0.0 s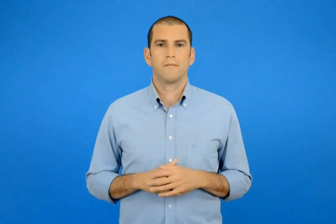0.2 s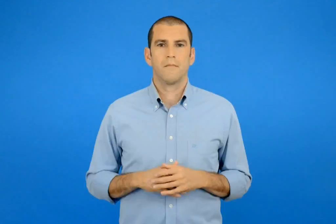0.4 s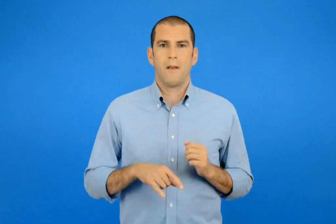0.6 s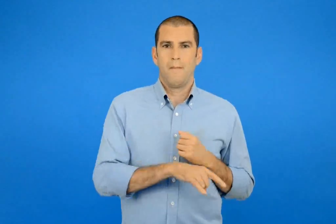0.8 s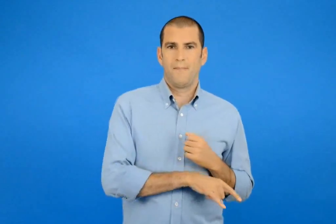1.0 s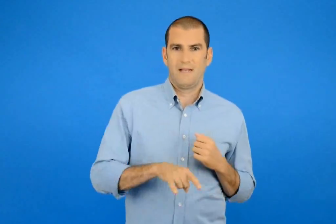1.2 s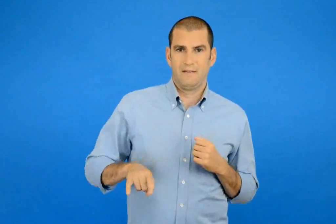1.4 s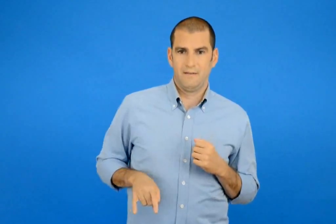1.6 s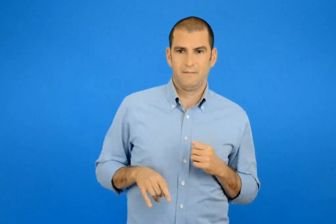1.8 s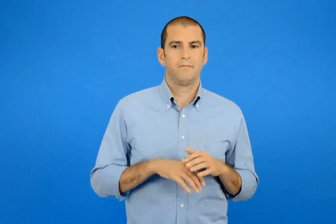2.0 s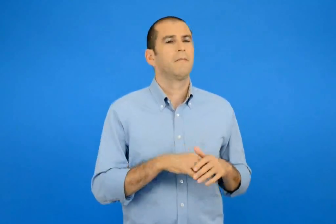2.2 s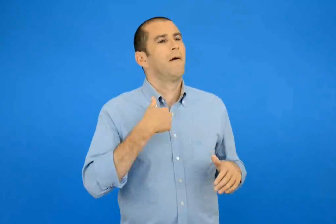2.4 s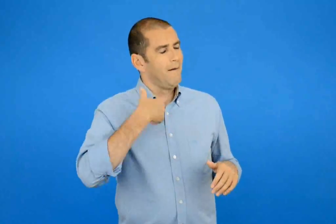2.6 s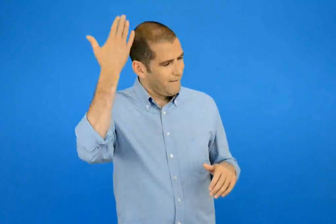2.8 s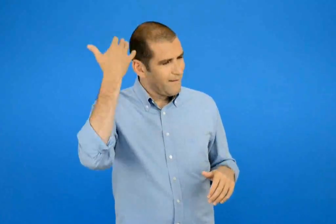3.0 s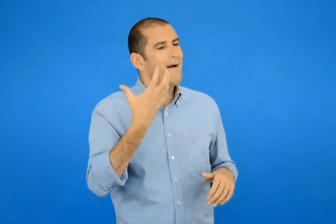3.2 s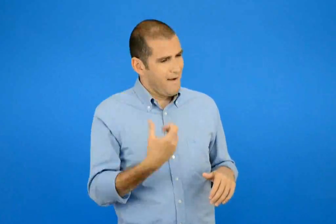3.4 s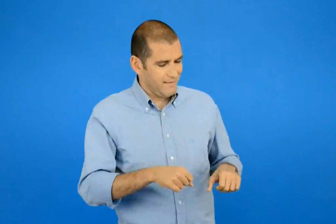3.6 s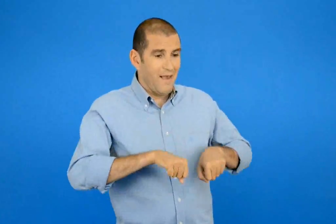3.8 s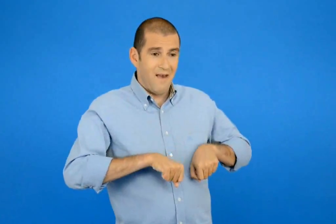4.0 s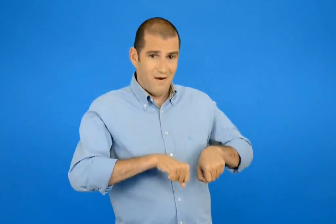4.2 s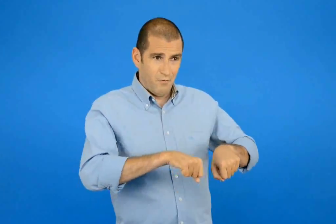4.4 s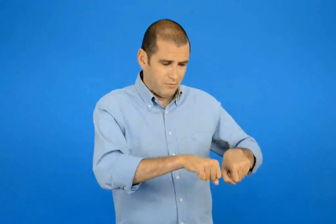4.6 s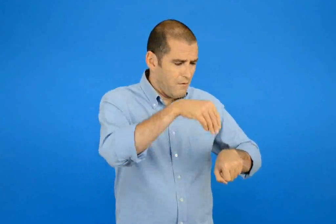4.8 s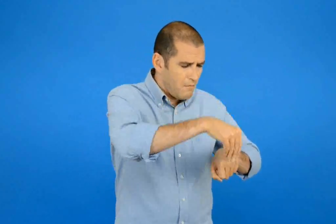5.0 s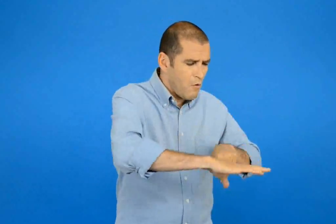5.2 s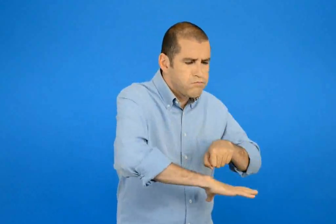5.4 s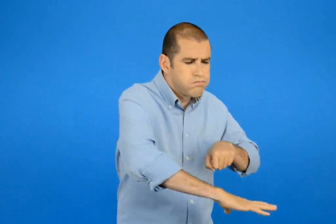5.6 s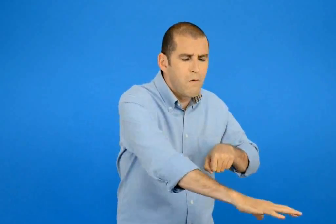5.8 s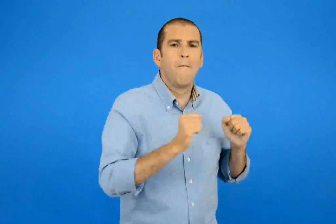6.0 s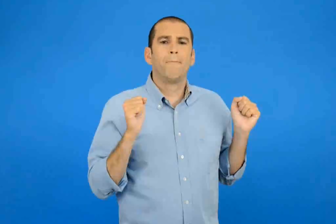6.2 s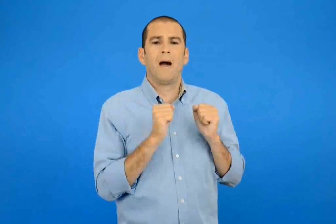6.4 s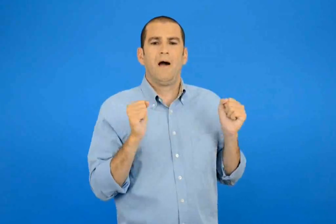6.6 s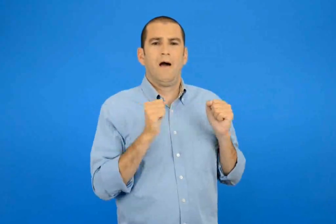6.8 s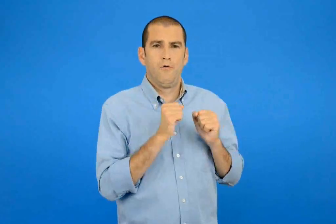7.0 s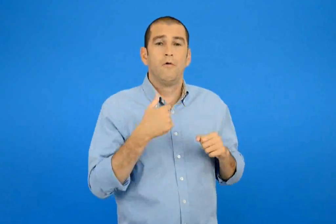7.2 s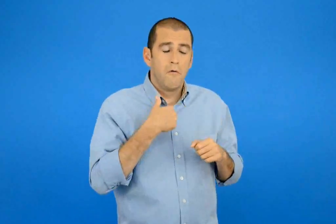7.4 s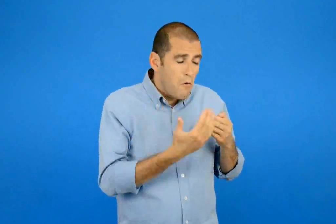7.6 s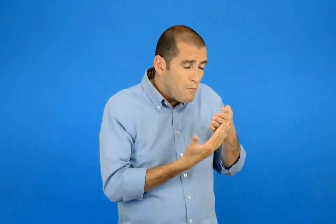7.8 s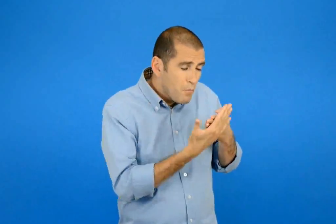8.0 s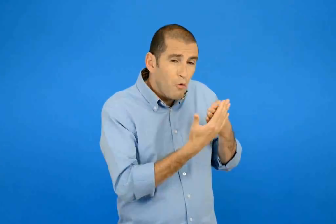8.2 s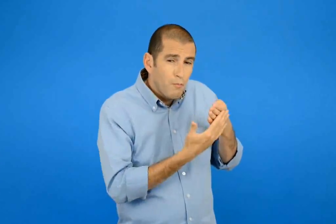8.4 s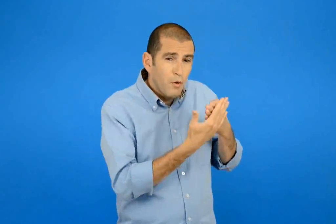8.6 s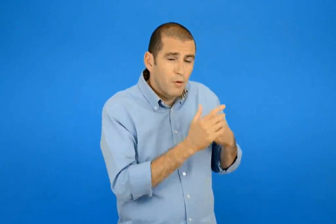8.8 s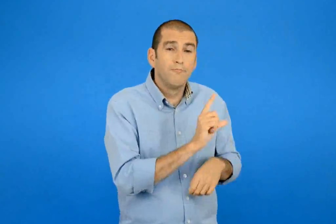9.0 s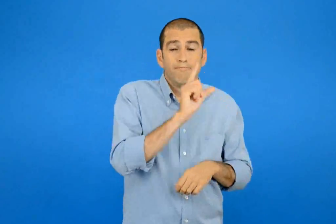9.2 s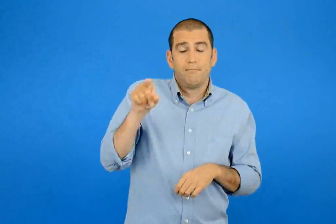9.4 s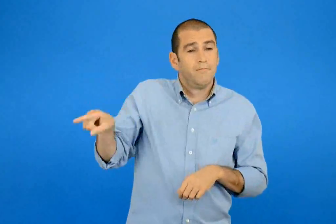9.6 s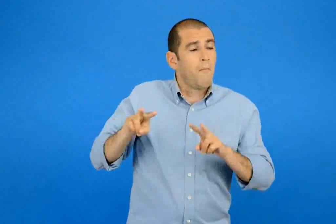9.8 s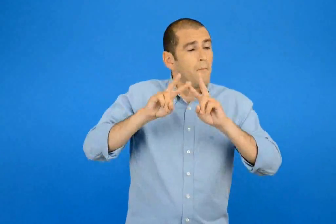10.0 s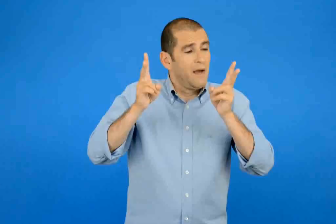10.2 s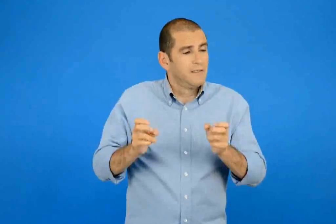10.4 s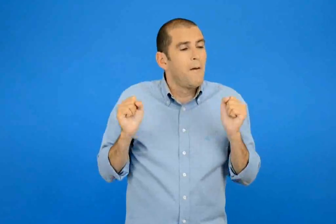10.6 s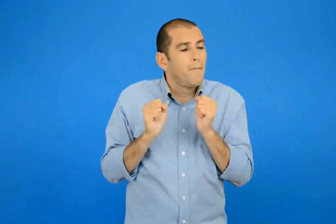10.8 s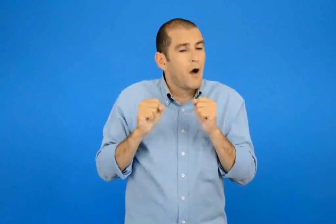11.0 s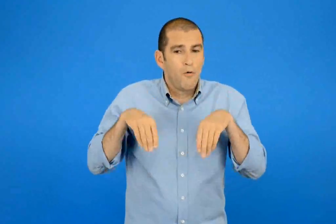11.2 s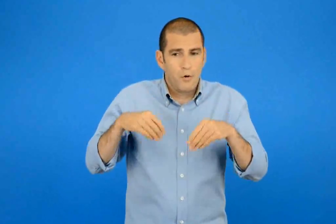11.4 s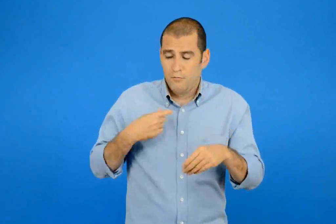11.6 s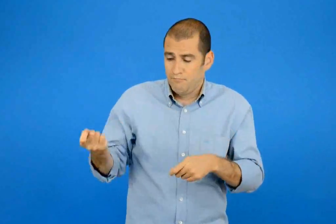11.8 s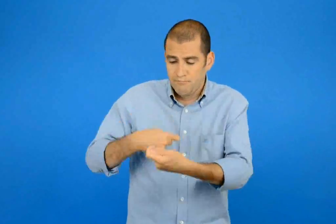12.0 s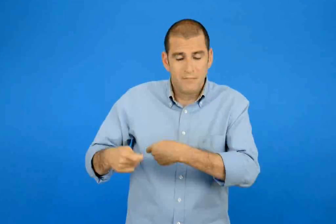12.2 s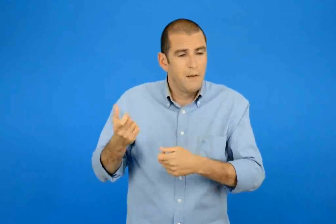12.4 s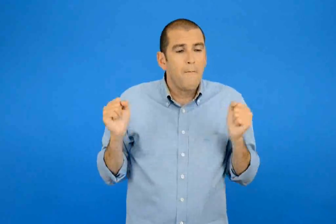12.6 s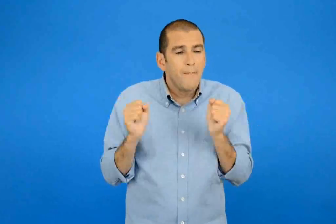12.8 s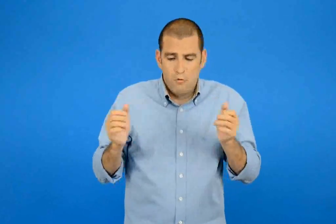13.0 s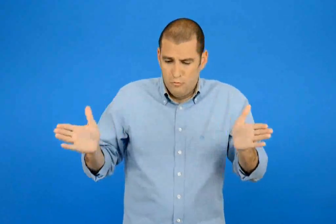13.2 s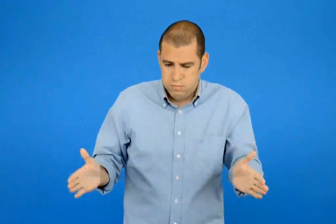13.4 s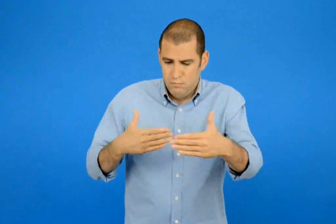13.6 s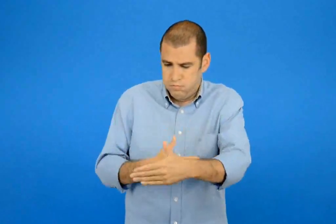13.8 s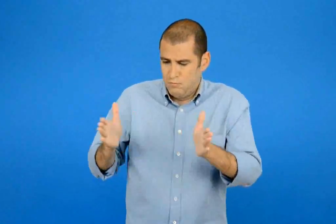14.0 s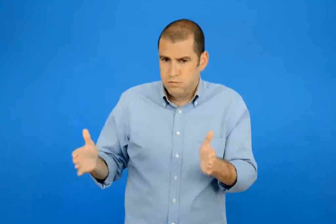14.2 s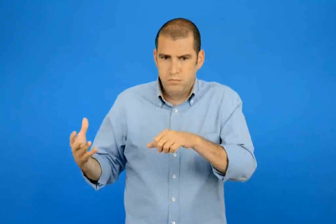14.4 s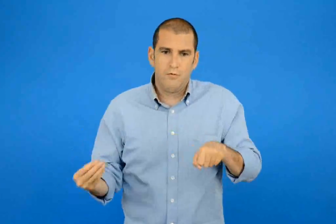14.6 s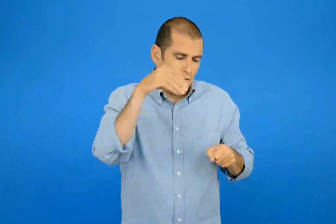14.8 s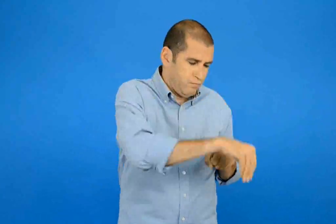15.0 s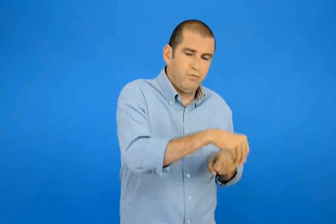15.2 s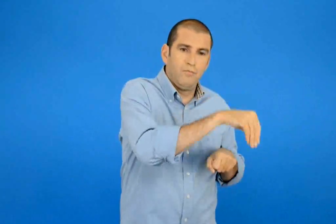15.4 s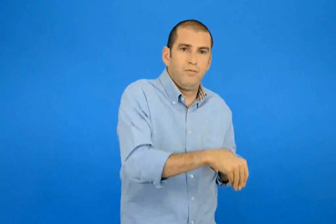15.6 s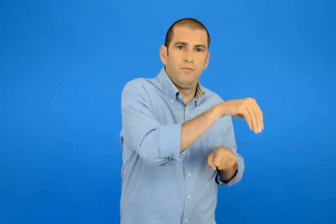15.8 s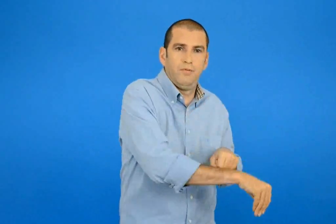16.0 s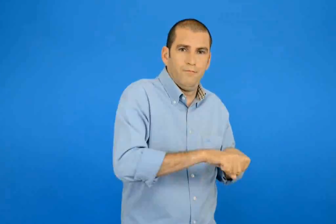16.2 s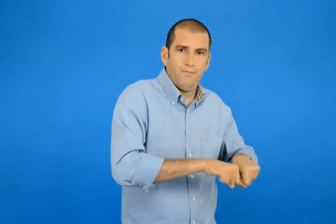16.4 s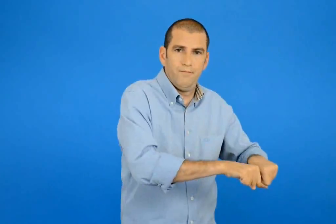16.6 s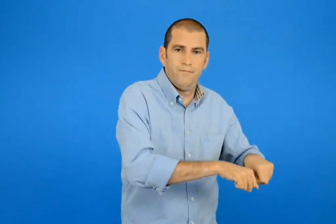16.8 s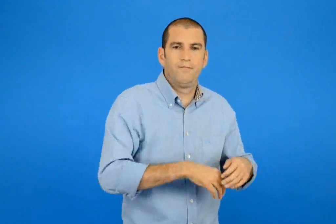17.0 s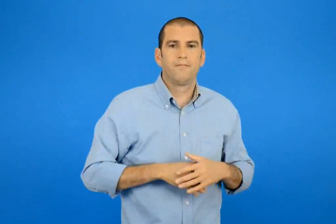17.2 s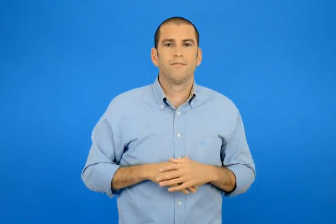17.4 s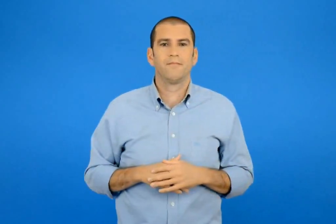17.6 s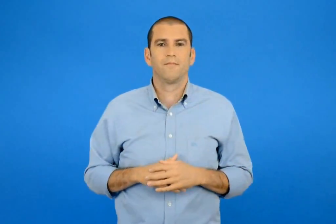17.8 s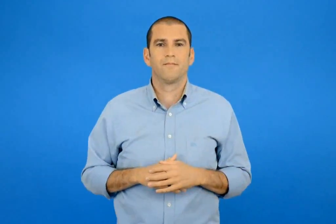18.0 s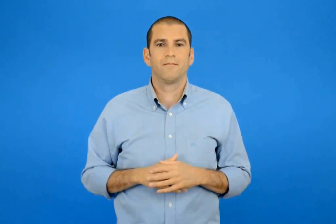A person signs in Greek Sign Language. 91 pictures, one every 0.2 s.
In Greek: κυρ παντελής είχα ένα καροτσάκι γεμάτο με πάγο πρωί πρωί έπρεπε να πάω στον παγοπώλη και να αγοράσω μεγάλα κομμάτια πάγου
